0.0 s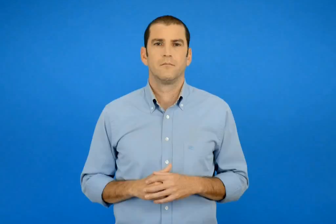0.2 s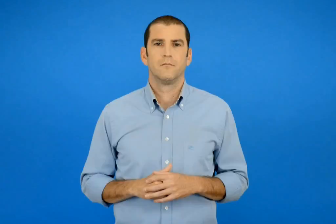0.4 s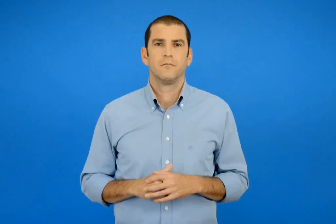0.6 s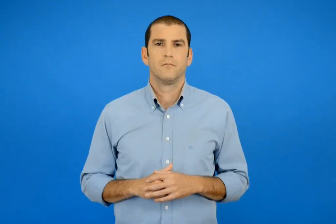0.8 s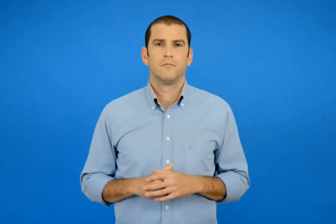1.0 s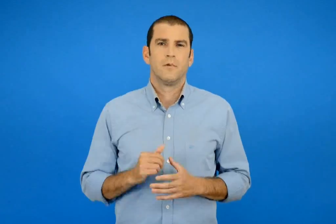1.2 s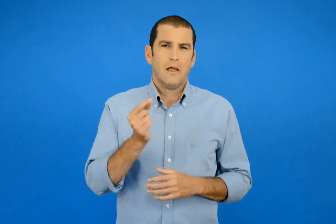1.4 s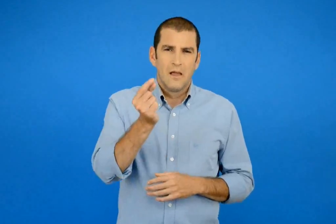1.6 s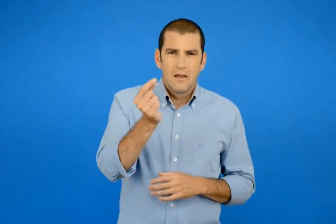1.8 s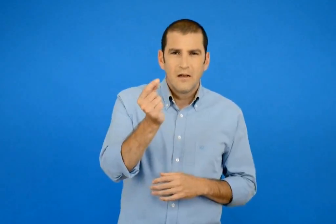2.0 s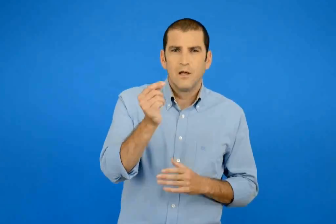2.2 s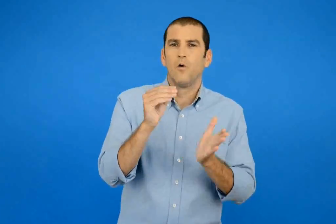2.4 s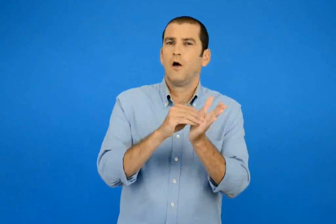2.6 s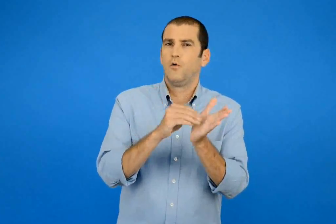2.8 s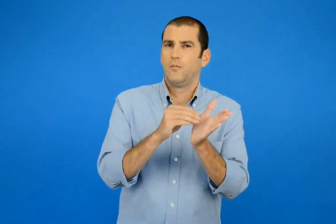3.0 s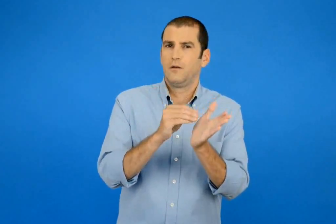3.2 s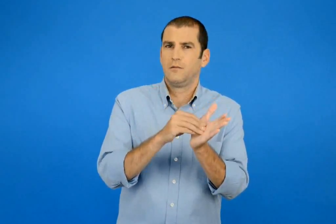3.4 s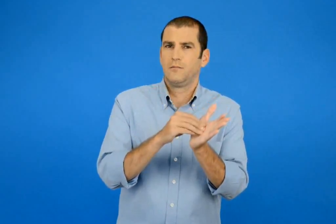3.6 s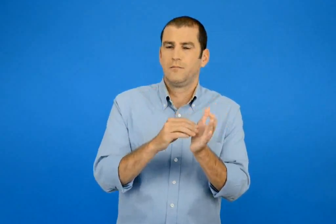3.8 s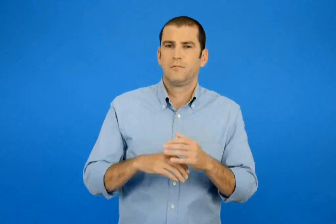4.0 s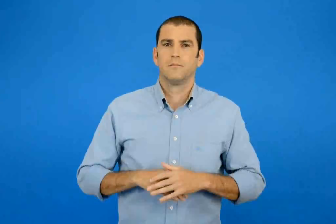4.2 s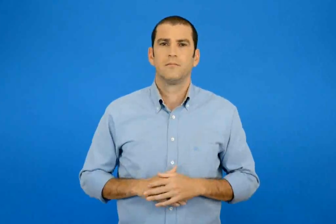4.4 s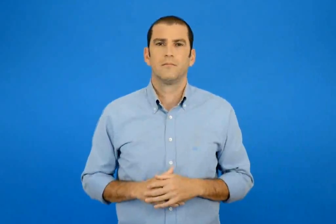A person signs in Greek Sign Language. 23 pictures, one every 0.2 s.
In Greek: λίγο ακόμα
